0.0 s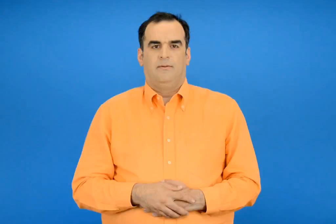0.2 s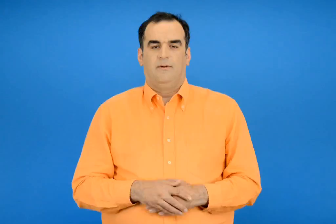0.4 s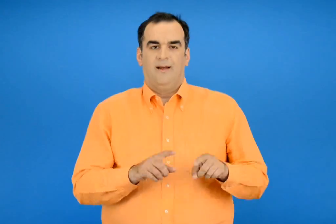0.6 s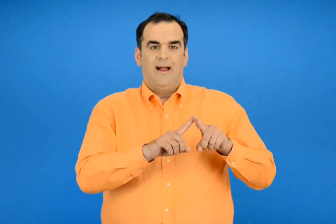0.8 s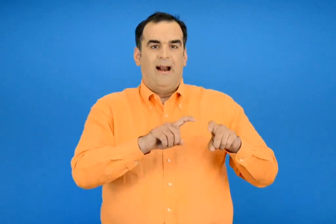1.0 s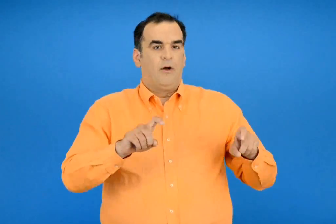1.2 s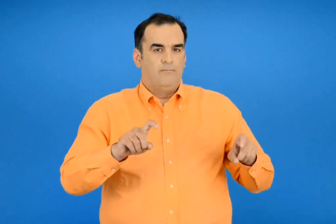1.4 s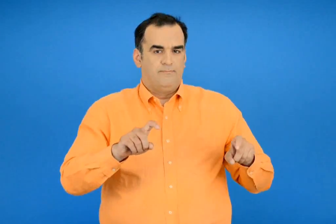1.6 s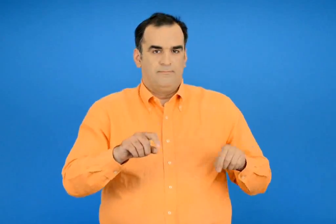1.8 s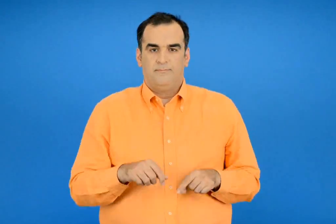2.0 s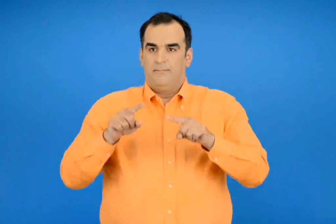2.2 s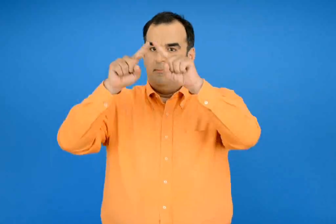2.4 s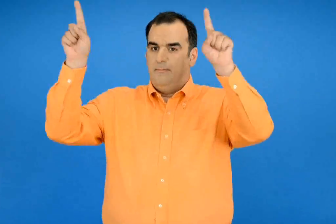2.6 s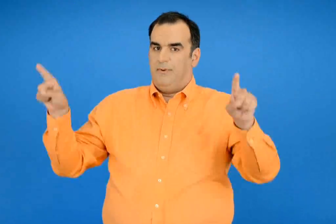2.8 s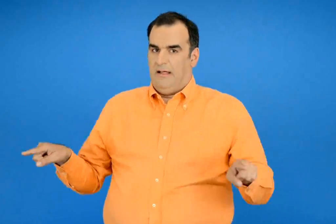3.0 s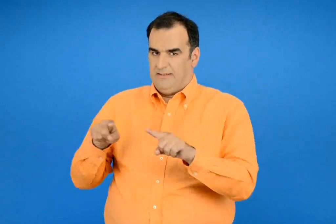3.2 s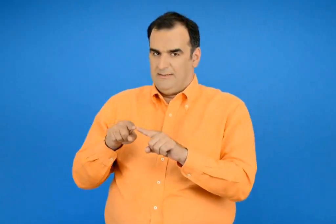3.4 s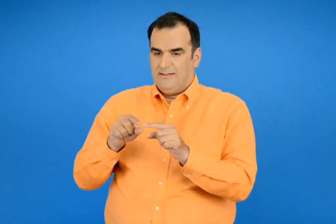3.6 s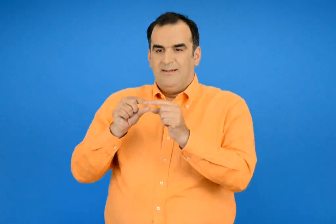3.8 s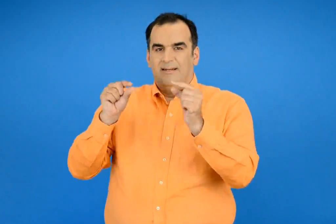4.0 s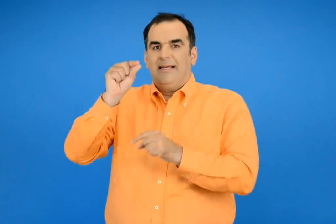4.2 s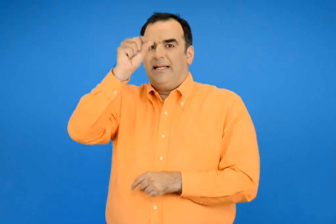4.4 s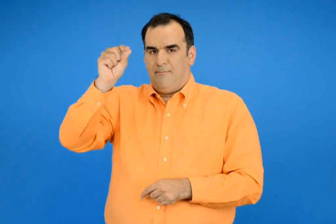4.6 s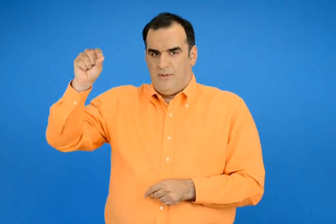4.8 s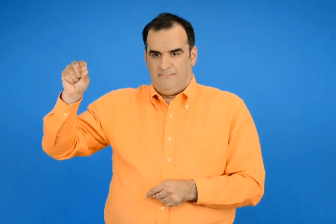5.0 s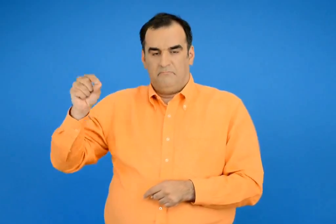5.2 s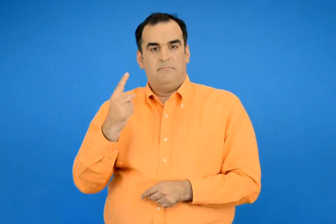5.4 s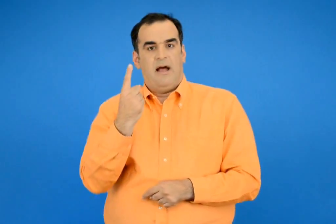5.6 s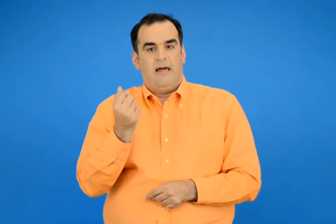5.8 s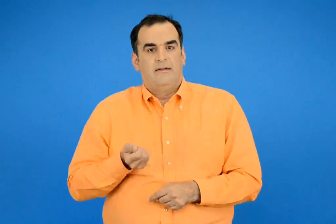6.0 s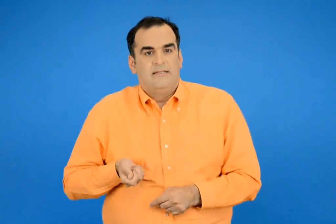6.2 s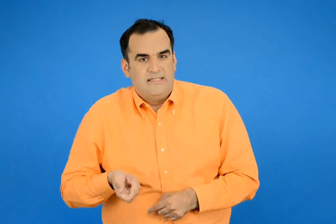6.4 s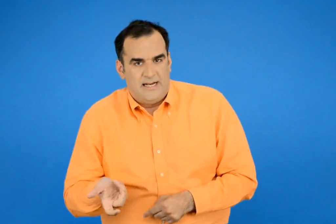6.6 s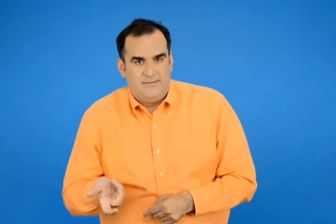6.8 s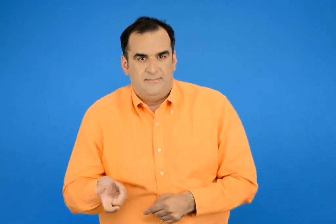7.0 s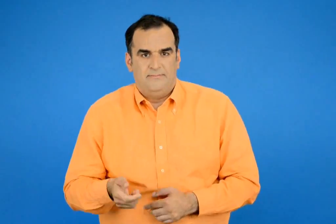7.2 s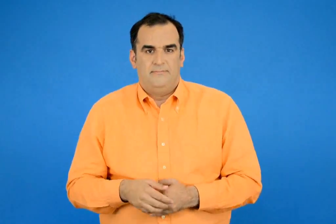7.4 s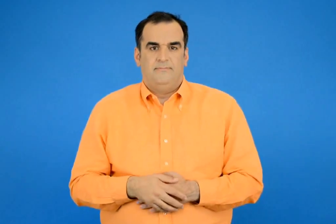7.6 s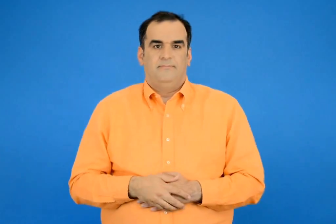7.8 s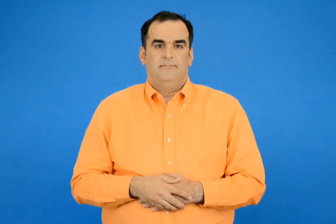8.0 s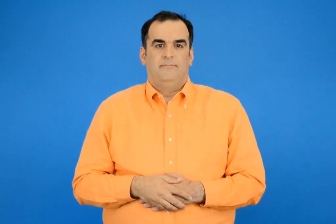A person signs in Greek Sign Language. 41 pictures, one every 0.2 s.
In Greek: υλικό πίνακας κιμωλίες ένα ζάρι
